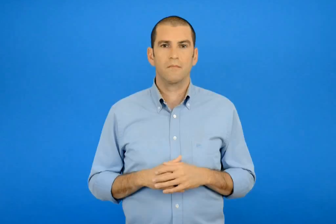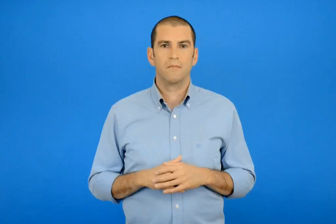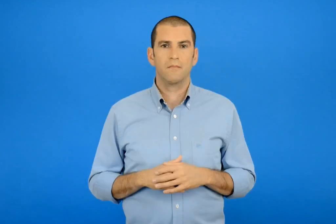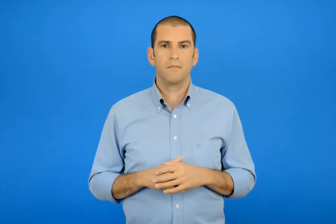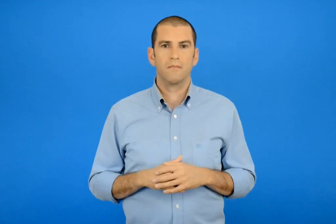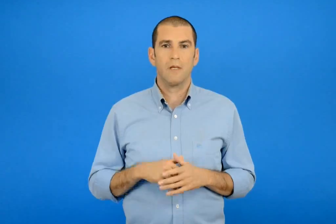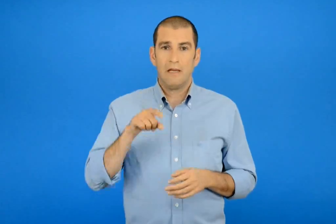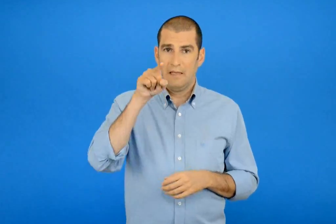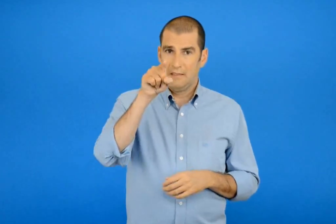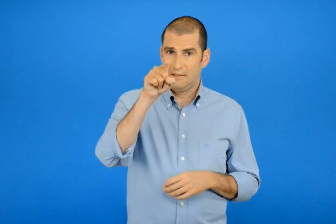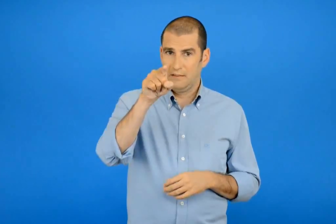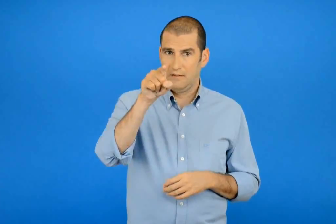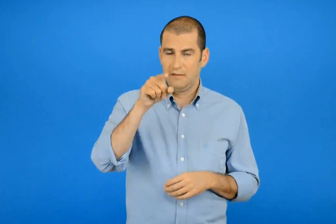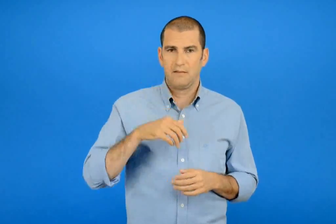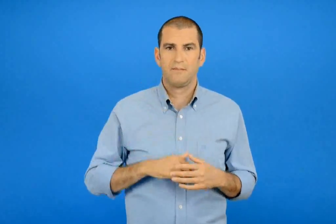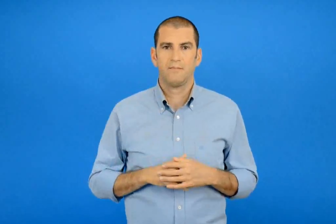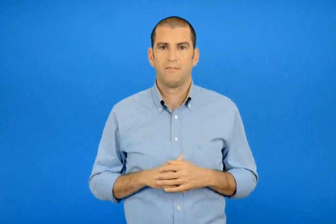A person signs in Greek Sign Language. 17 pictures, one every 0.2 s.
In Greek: εσύ
